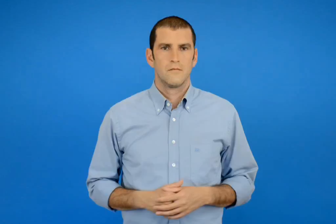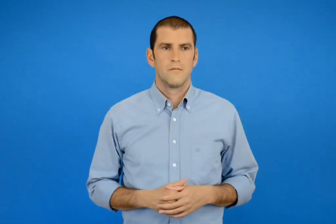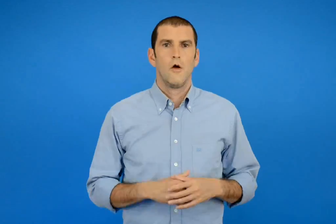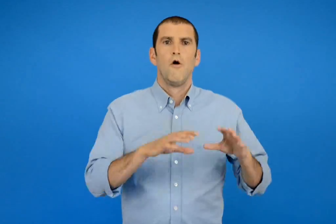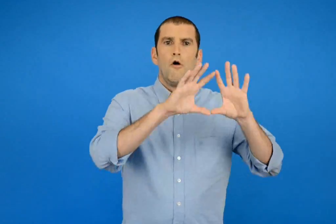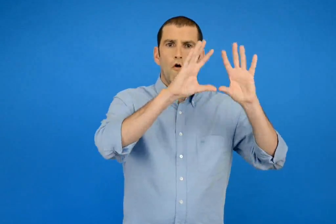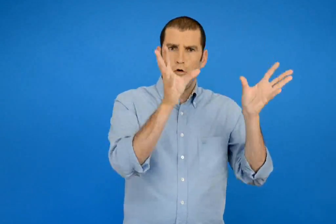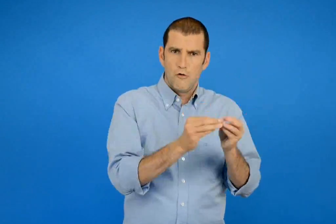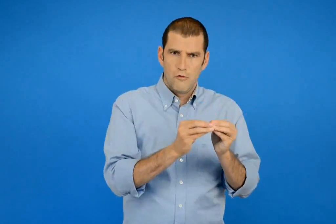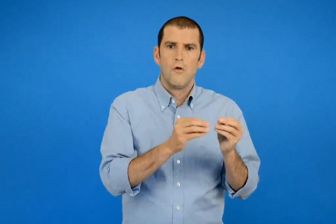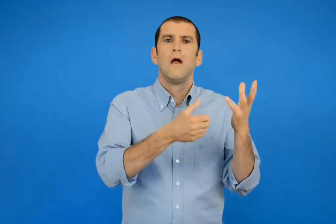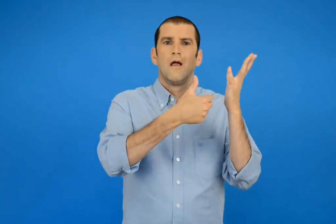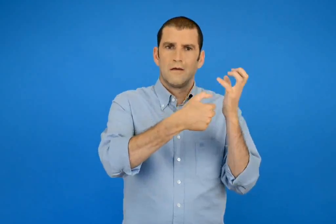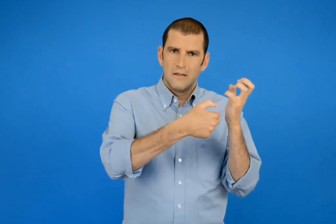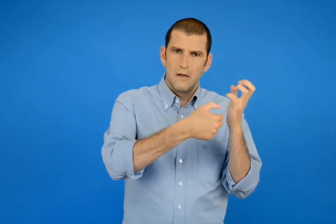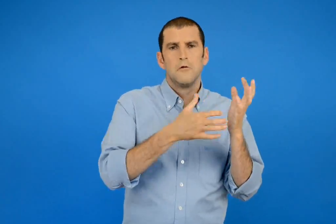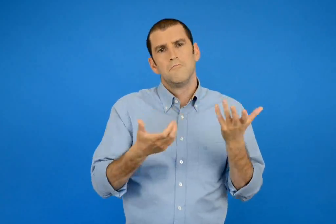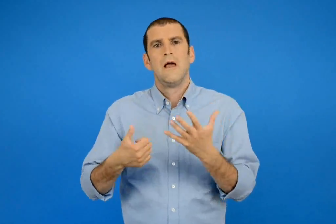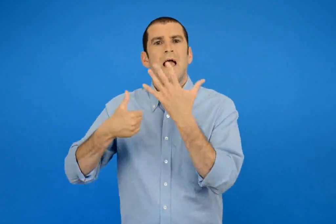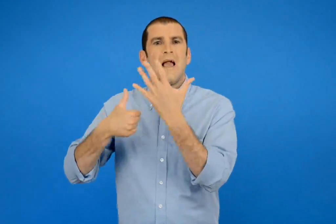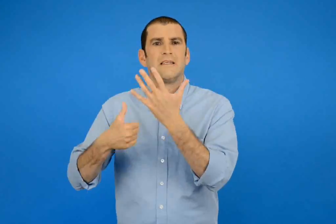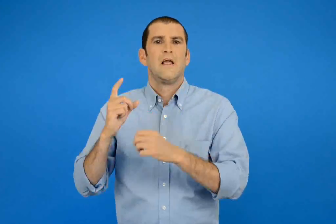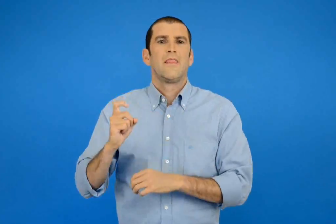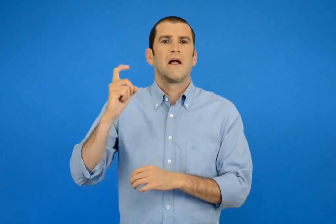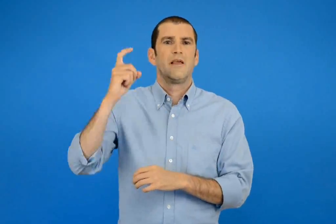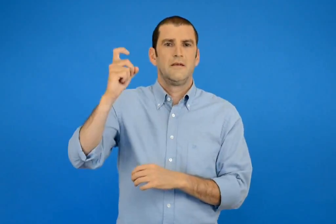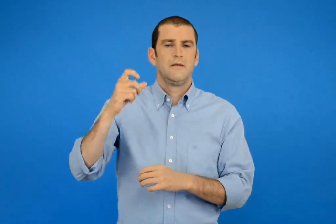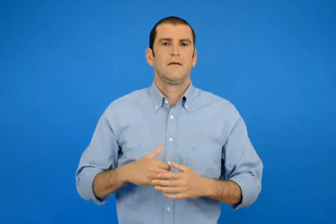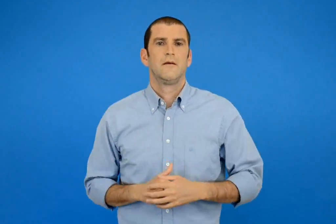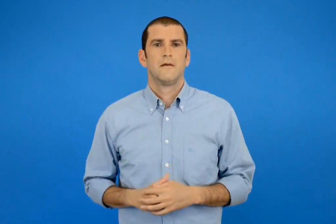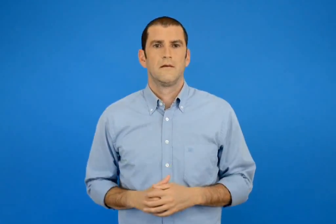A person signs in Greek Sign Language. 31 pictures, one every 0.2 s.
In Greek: όλο είναι 60 η 6 δεκάδες
